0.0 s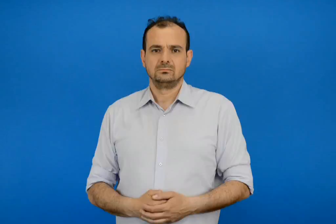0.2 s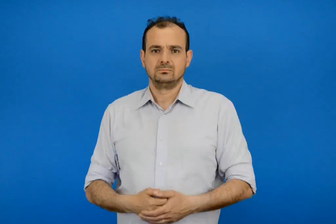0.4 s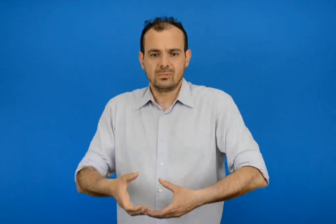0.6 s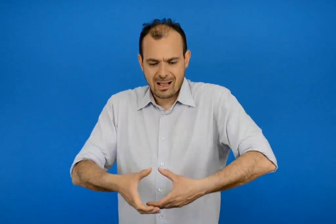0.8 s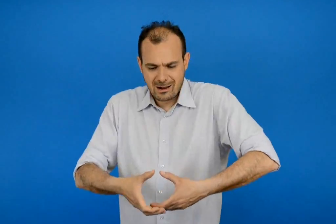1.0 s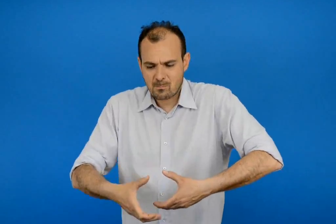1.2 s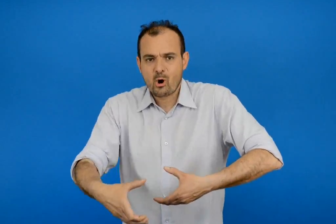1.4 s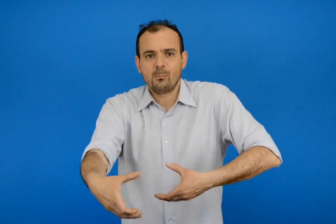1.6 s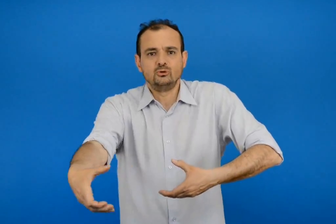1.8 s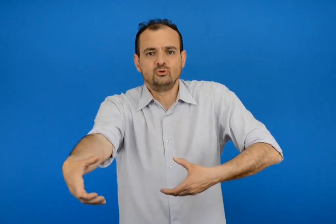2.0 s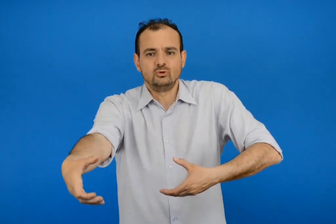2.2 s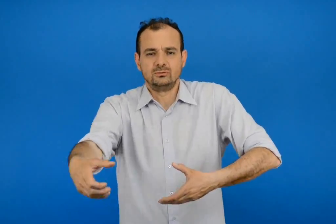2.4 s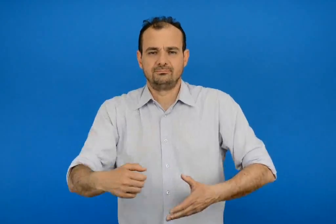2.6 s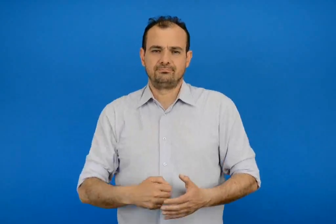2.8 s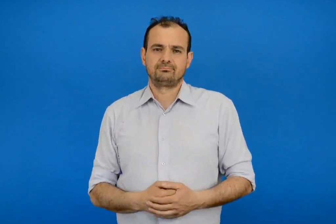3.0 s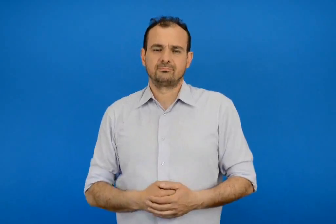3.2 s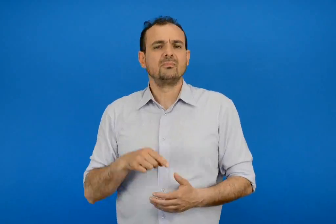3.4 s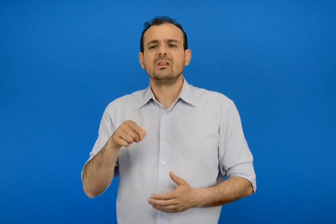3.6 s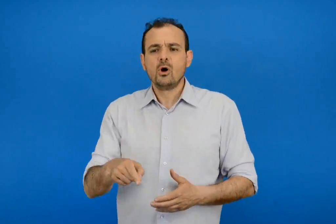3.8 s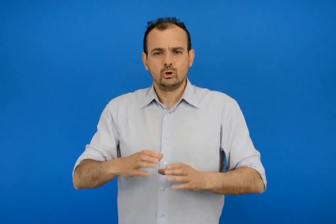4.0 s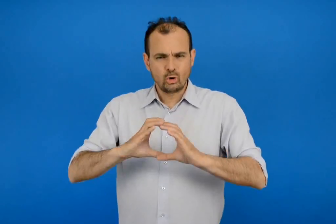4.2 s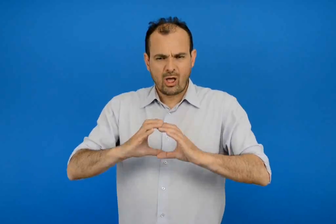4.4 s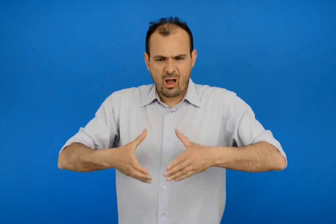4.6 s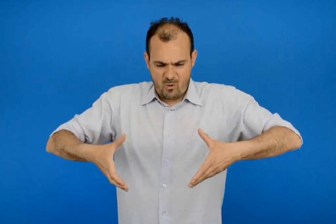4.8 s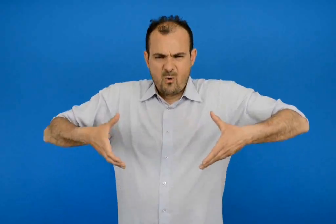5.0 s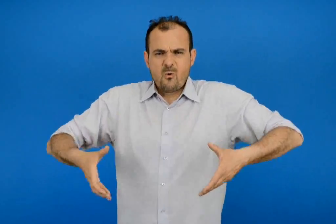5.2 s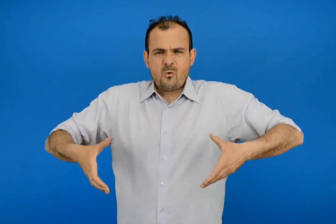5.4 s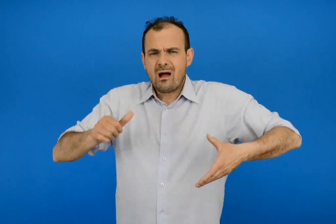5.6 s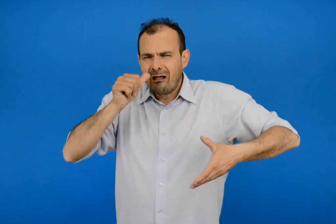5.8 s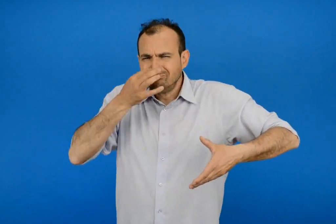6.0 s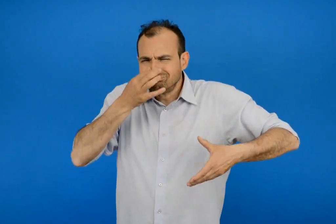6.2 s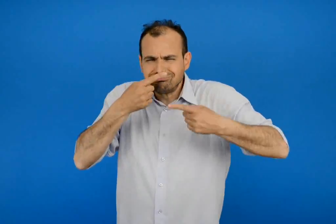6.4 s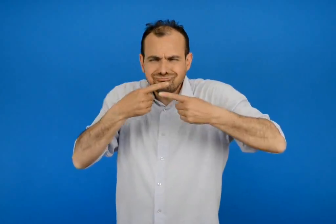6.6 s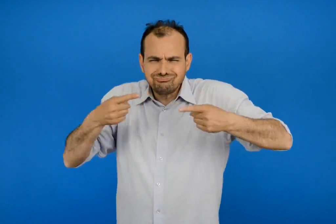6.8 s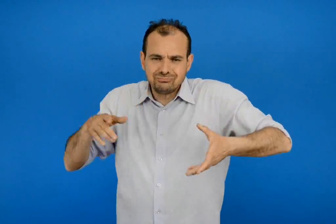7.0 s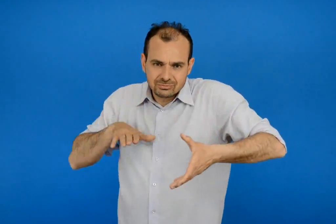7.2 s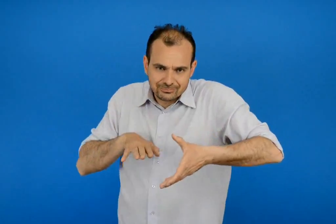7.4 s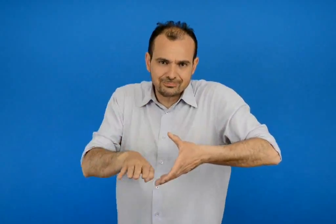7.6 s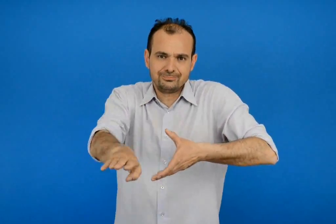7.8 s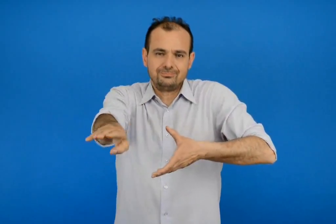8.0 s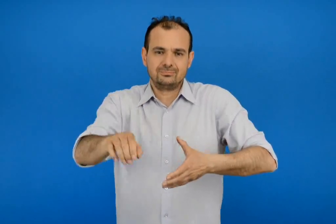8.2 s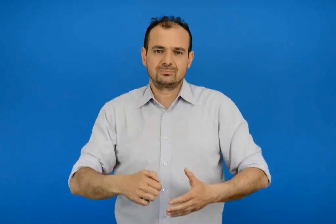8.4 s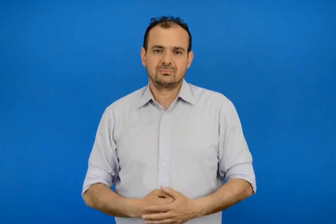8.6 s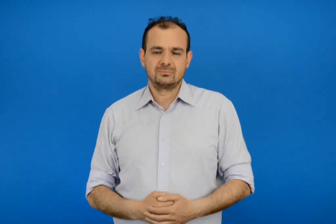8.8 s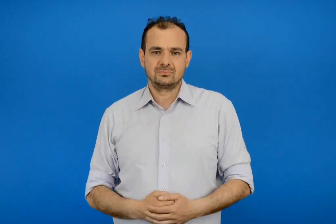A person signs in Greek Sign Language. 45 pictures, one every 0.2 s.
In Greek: υπόνομος μεγάλοι σωλήνες της αποχέτευσης
